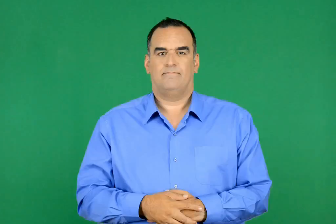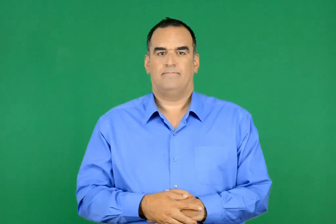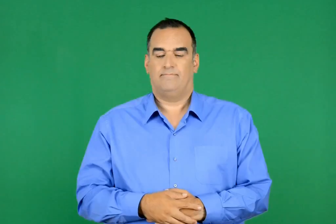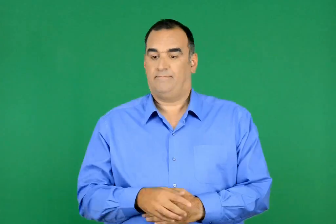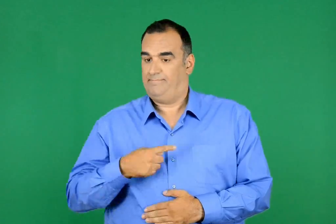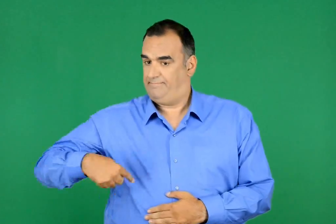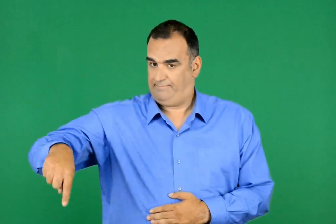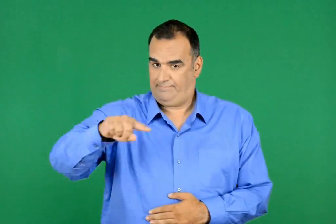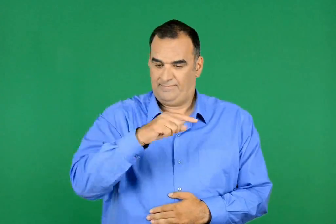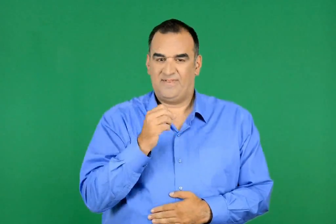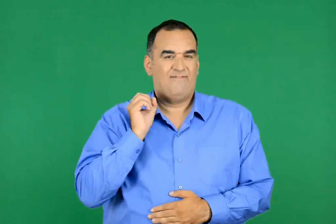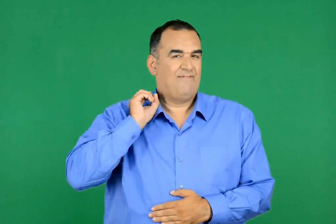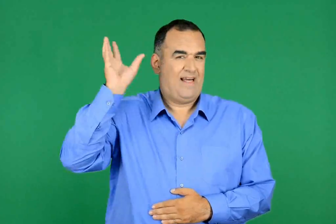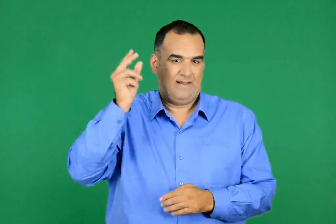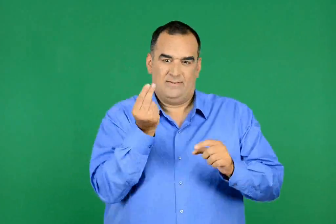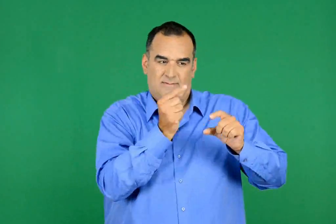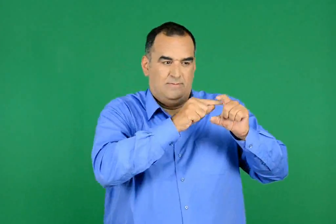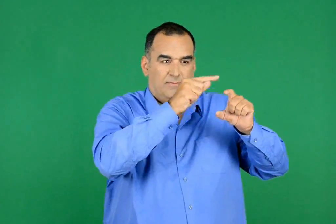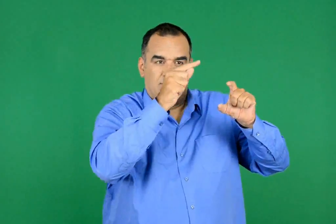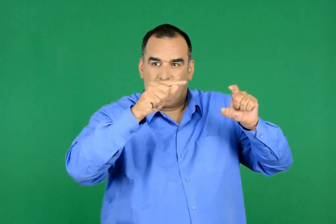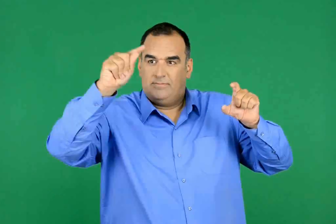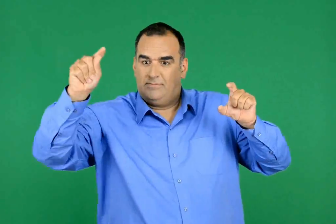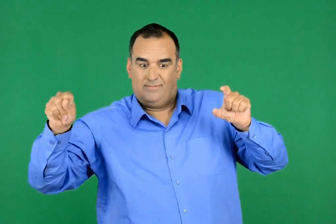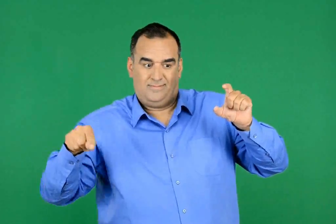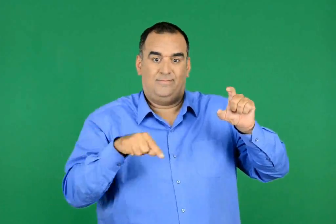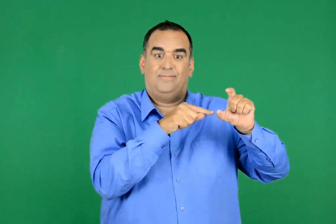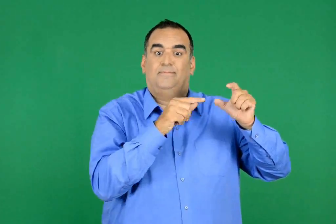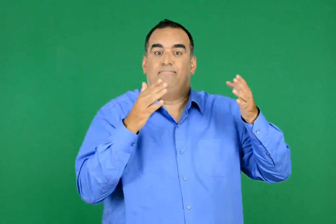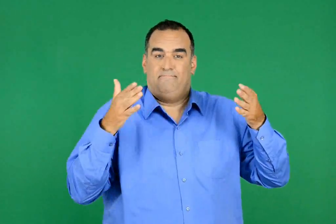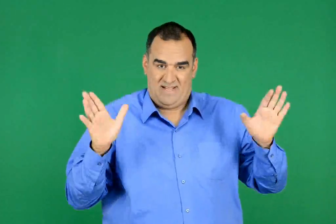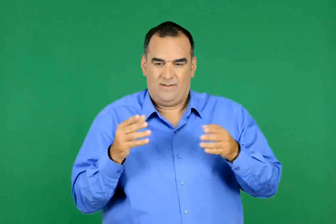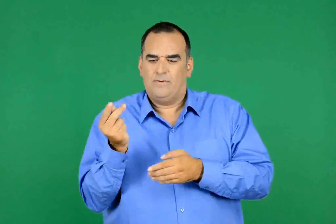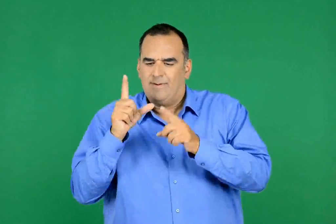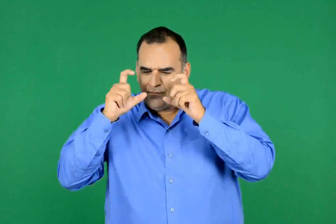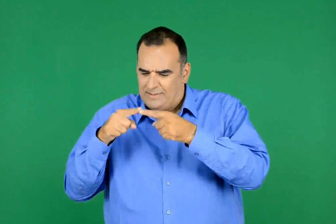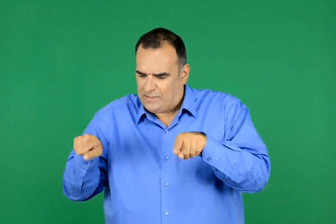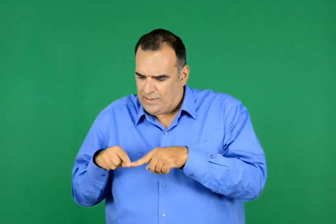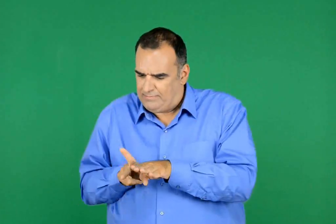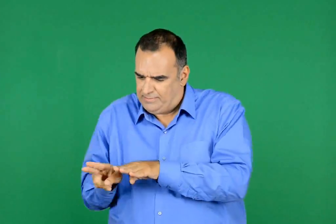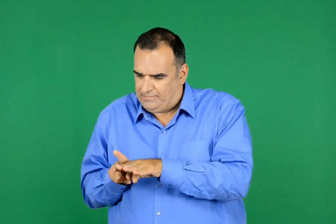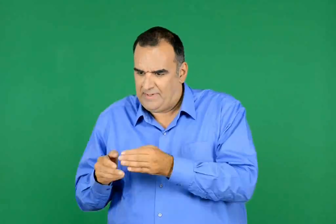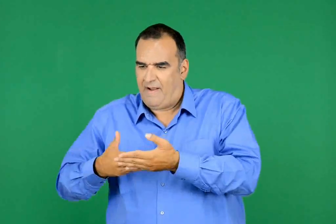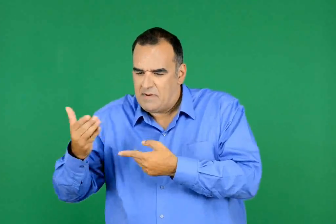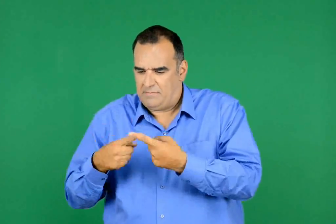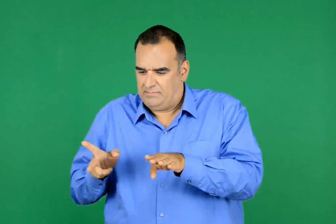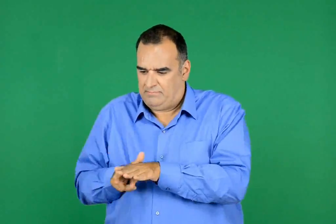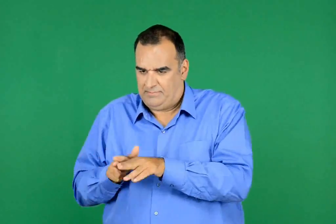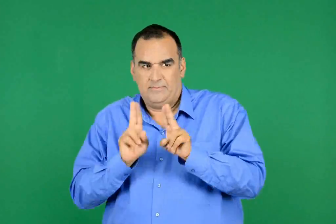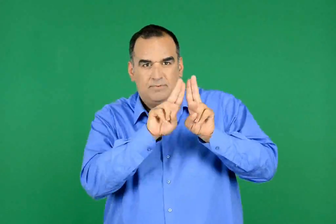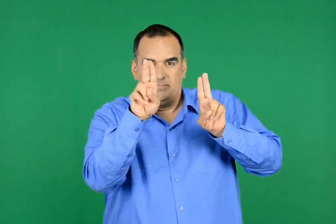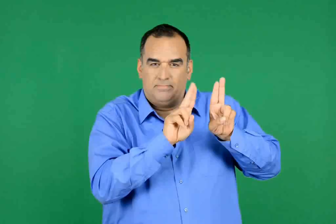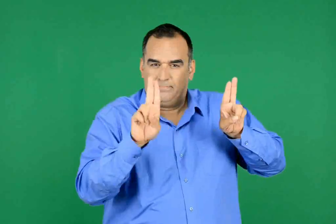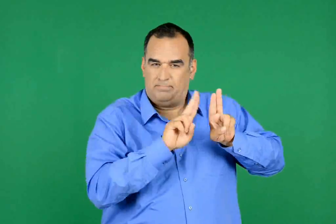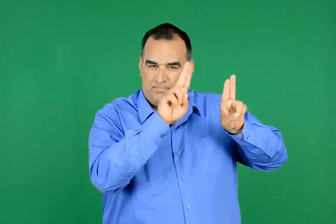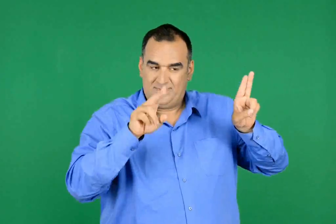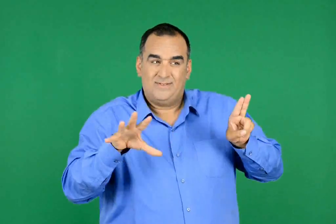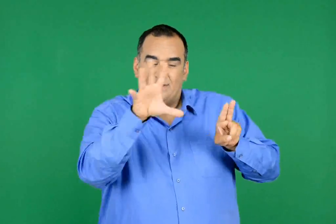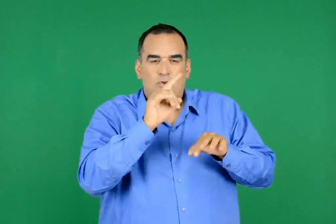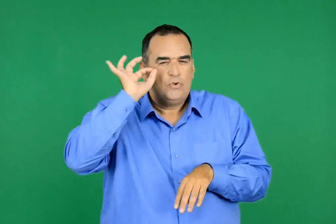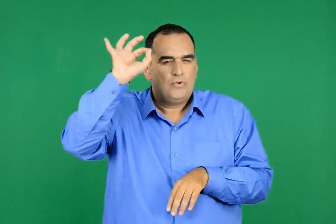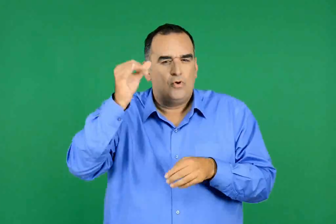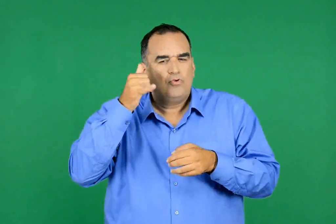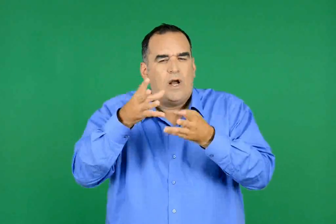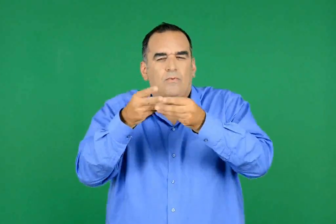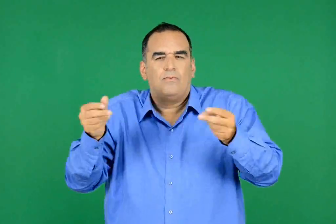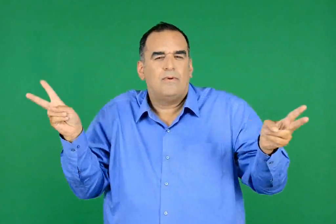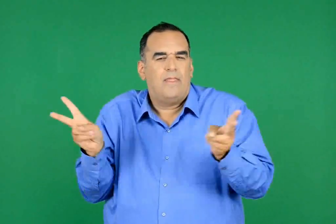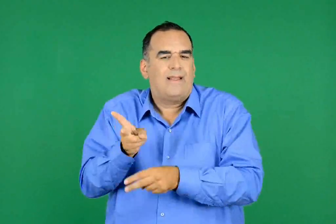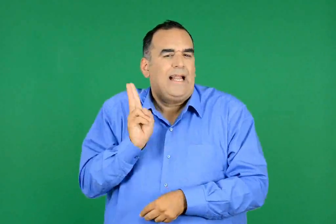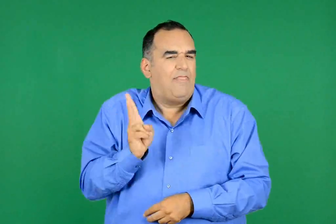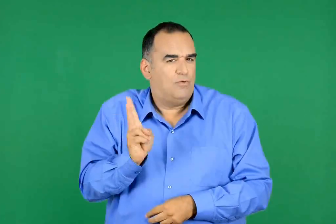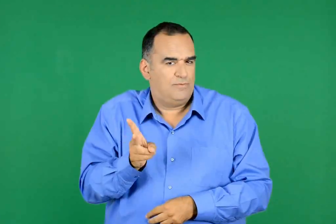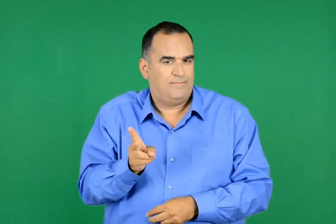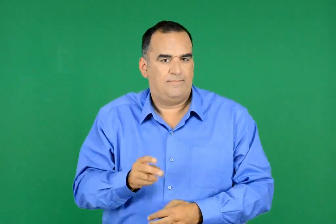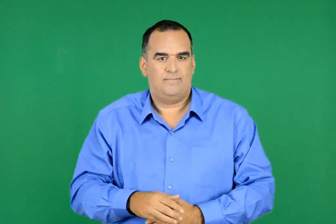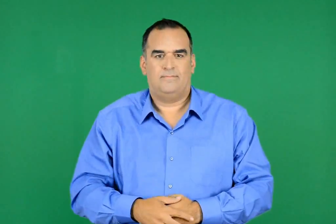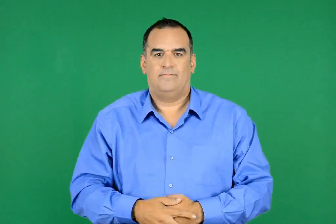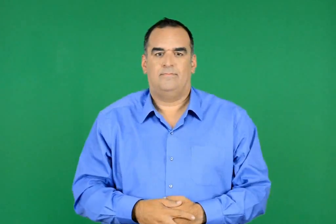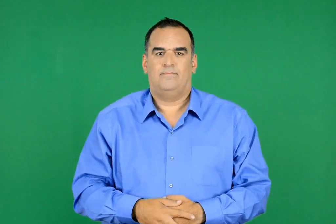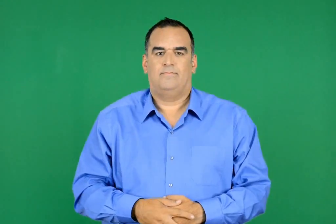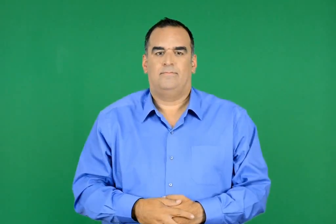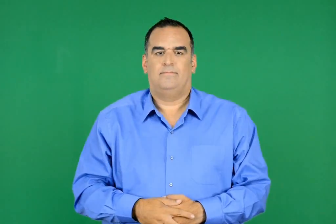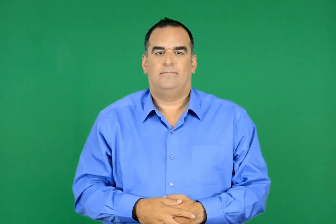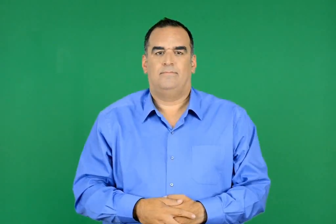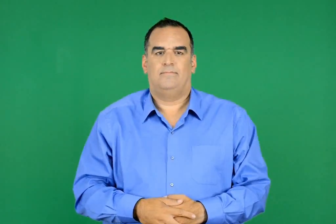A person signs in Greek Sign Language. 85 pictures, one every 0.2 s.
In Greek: σχηματίζουμε το περίγραμμα μιας μεγάλης φάλαινας , το γεμίζουμε με εικόνες , αποσπάσματα εφημερίδων , άρθρα περιοδικών ή οτιδήποτε άλλο που να έχει θέμα τα ζώα τα οποία κινδυνεύουν να εξαφανιστούν
